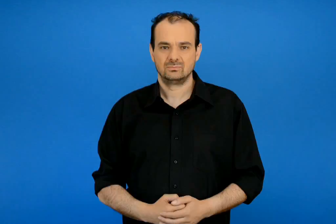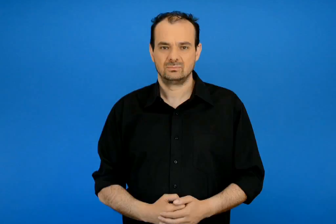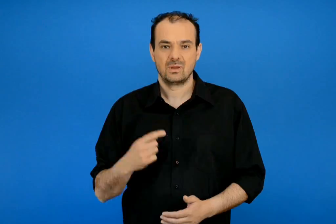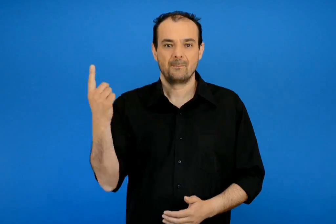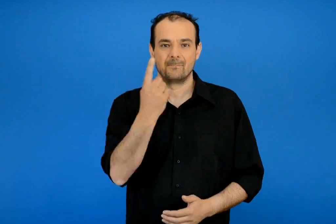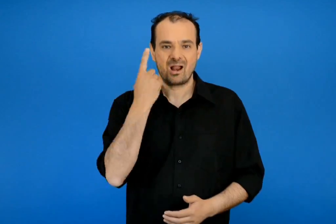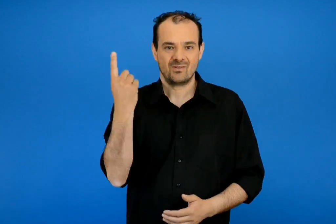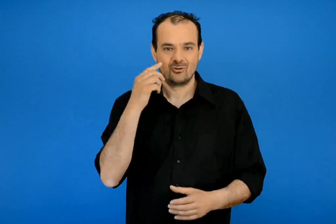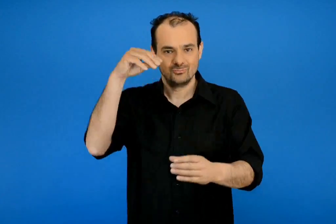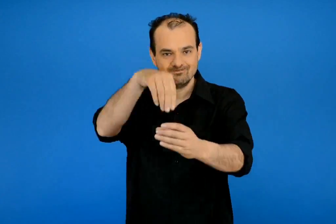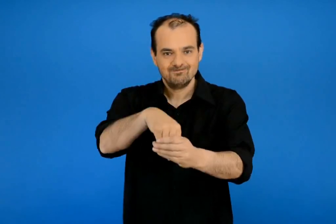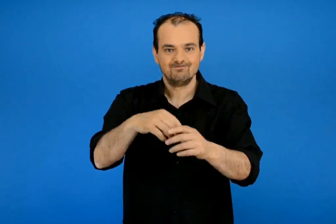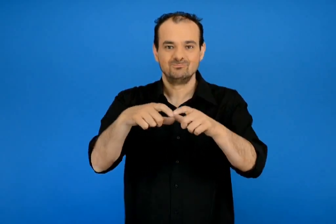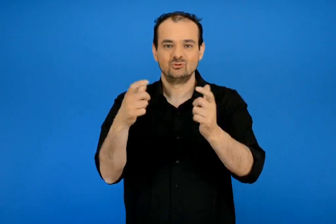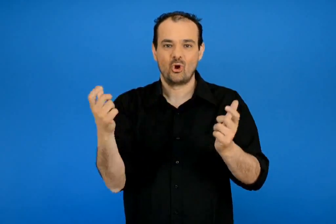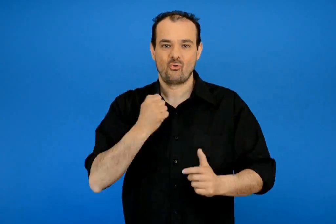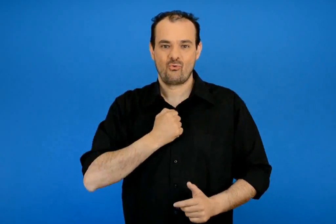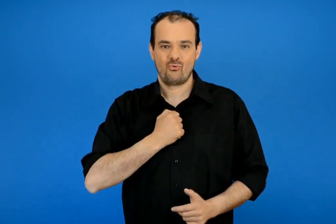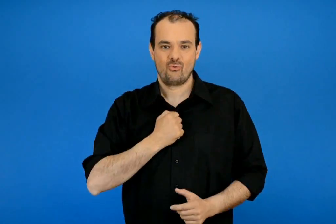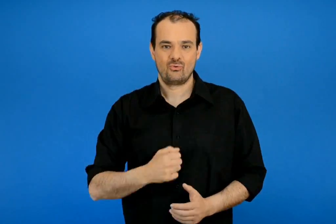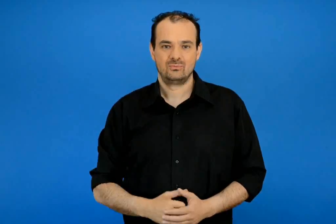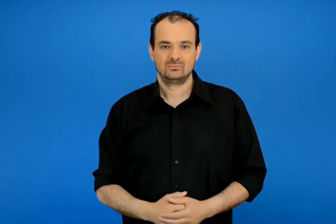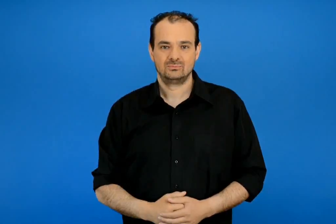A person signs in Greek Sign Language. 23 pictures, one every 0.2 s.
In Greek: το περιβάλλον του σχολείου μου
